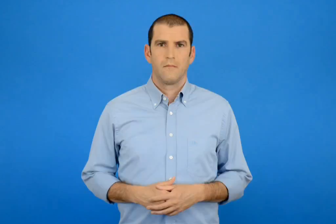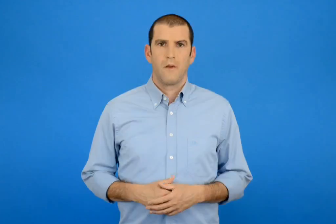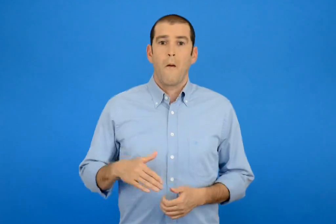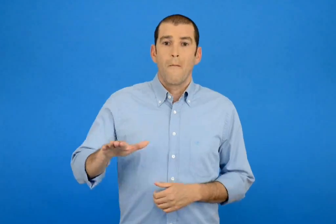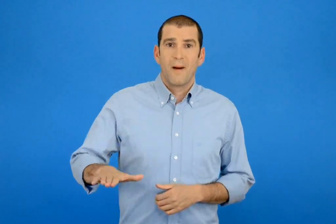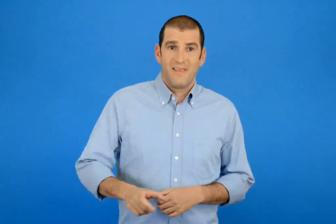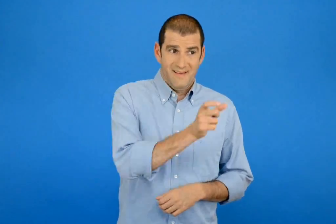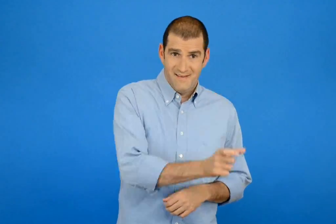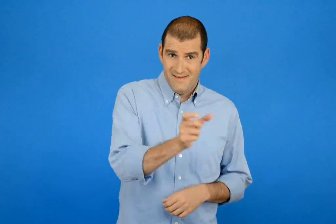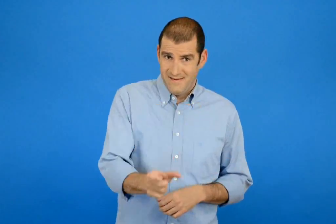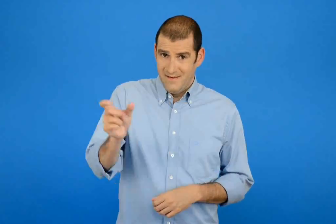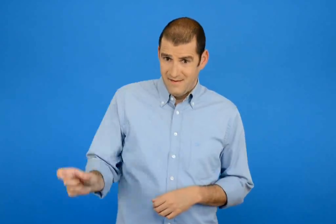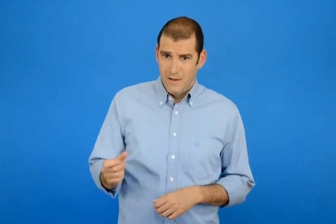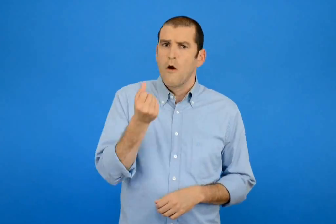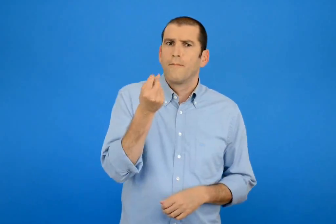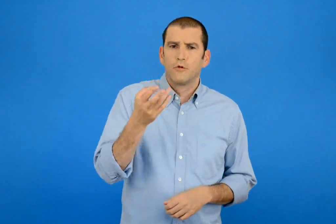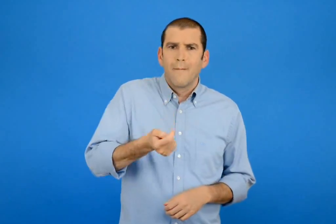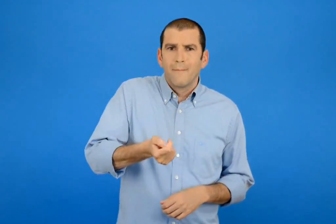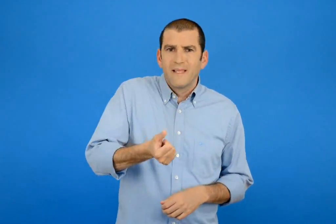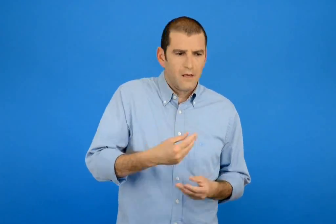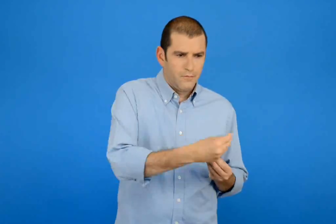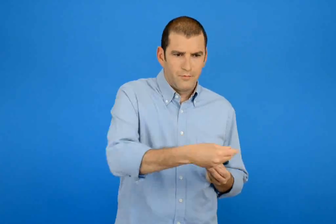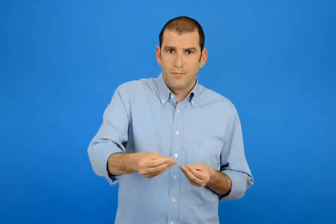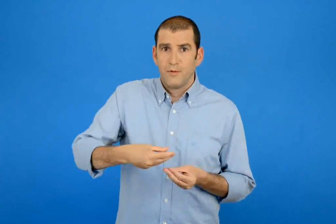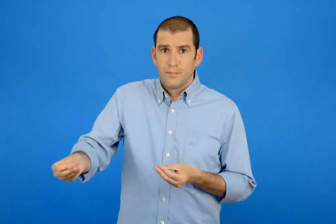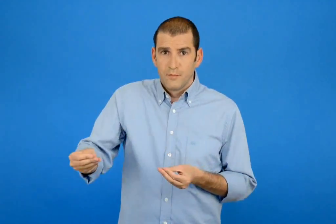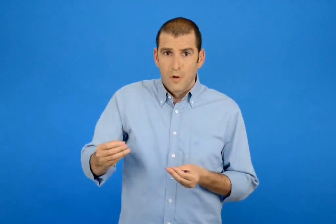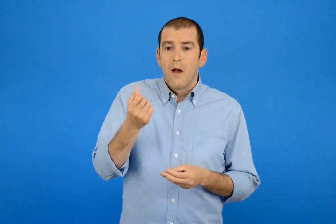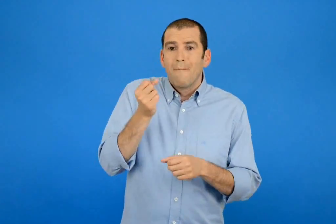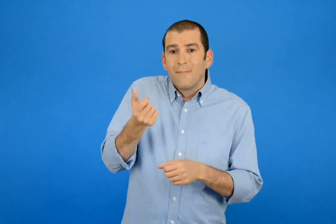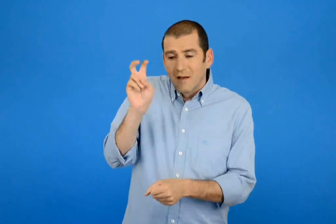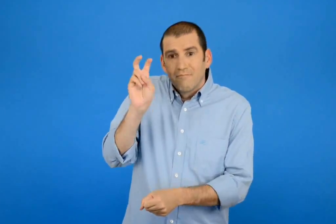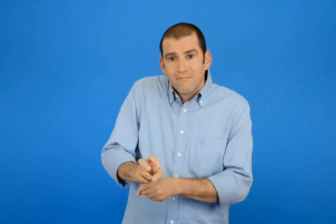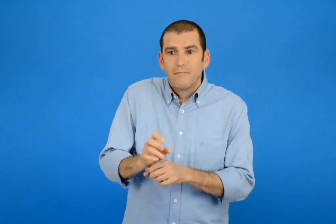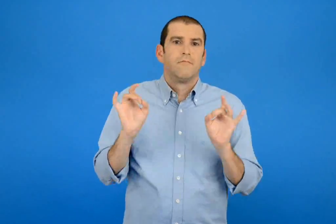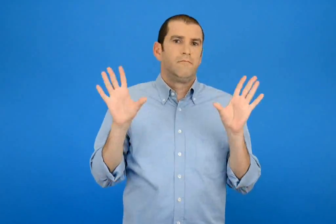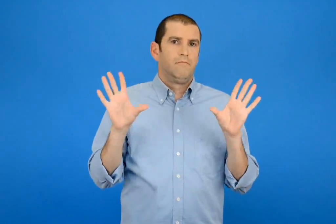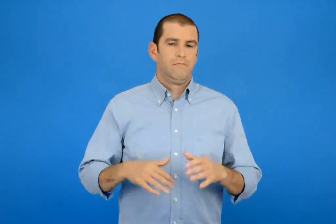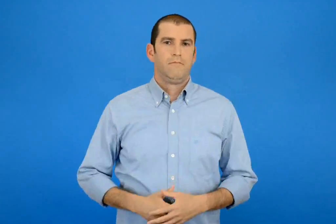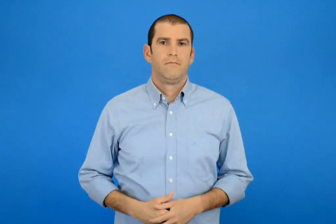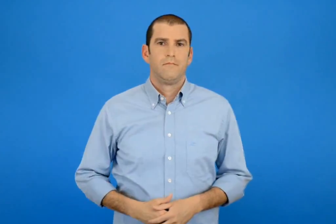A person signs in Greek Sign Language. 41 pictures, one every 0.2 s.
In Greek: πόσες μπίλιες πρέπει να πάρει κάθε παιδί ώστε να μην περισσέψει καμία μπίλια ;
